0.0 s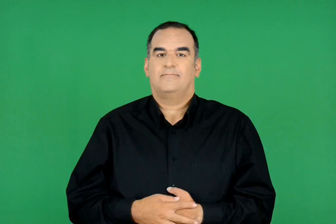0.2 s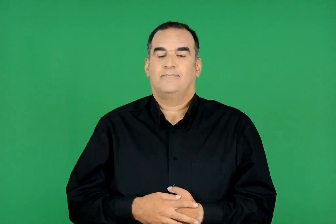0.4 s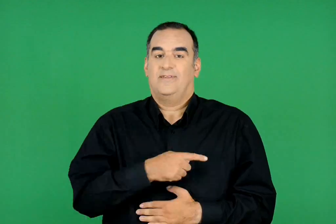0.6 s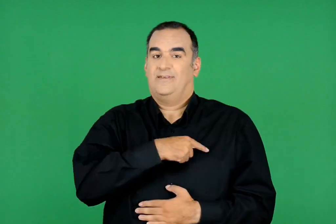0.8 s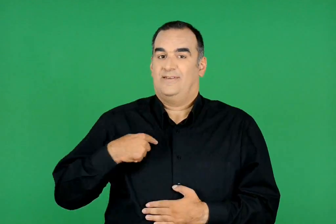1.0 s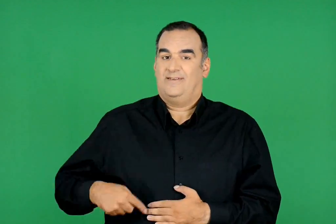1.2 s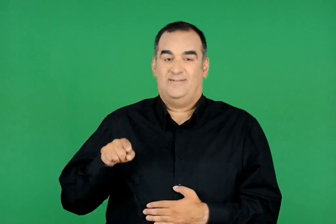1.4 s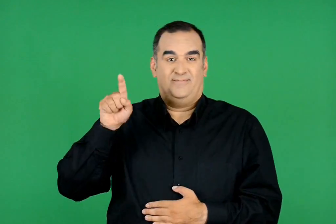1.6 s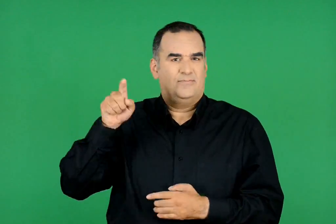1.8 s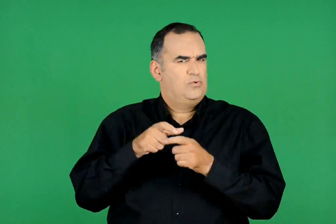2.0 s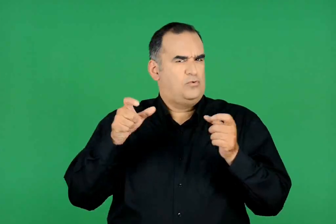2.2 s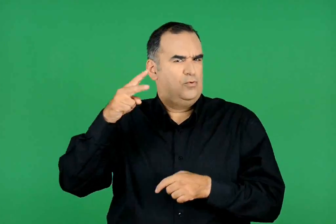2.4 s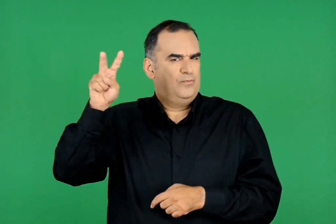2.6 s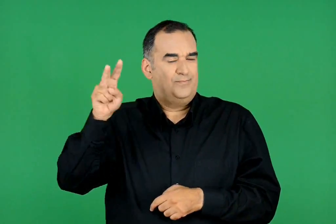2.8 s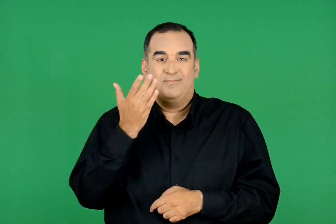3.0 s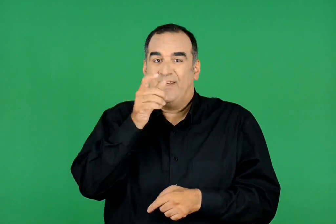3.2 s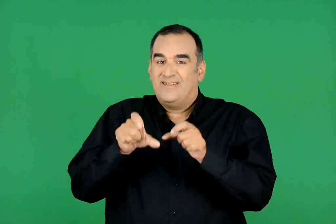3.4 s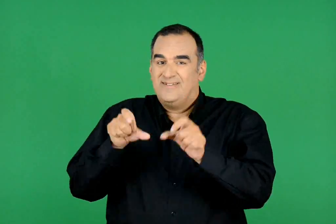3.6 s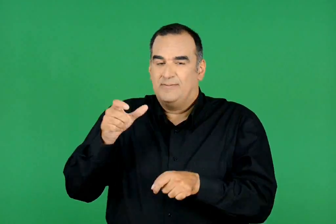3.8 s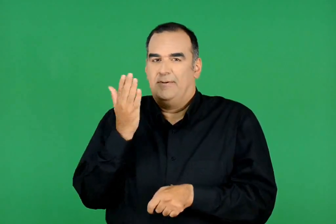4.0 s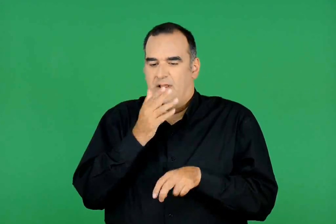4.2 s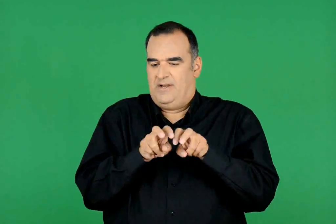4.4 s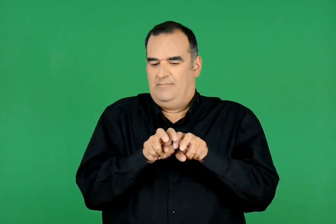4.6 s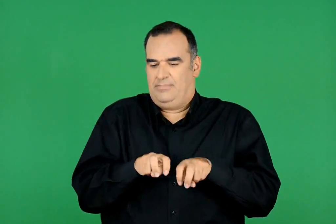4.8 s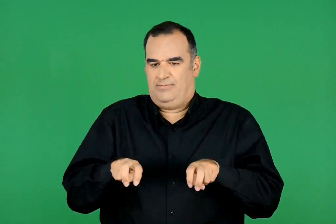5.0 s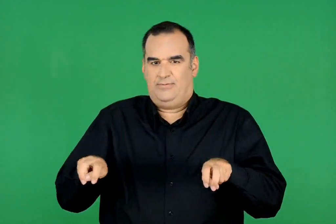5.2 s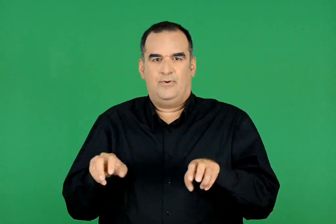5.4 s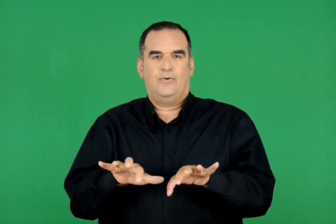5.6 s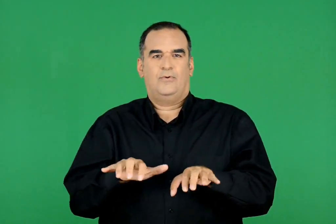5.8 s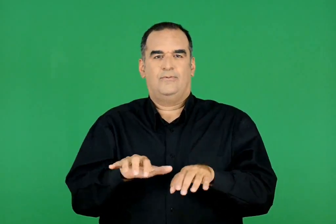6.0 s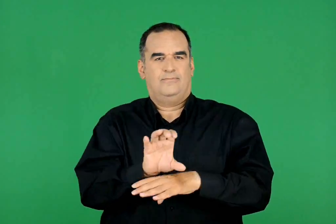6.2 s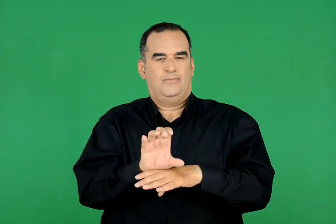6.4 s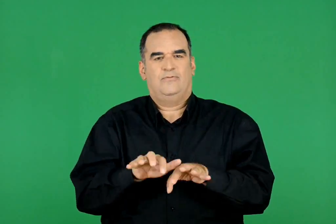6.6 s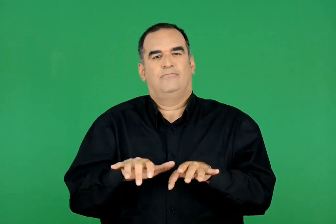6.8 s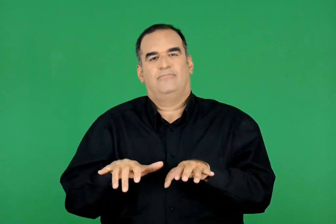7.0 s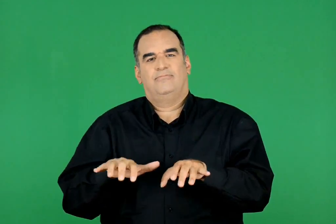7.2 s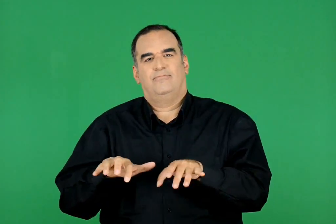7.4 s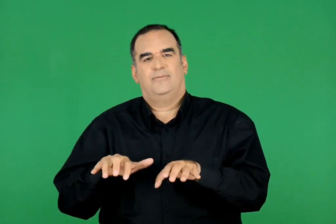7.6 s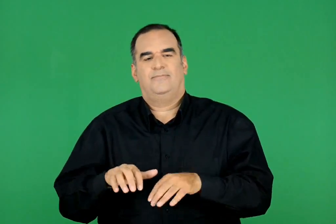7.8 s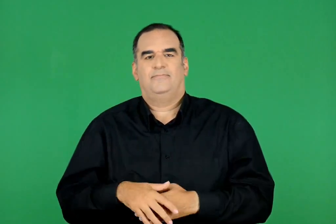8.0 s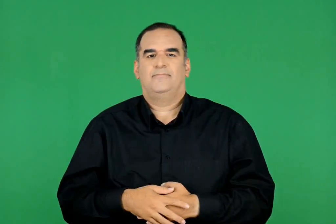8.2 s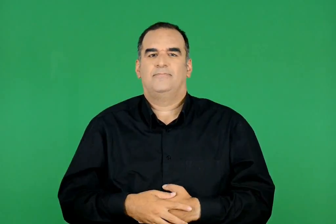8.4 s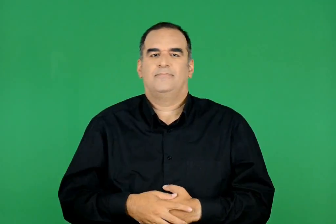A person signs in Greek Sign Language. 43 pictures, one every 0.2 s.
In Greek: σε αυτό το σχολείο της κίνας , οι μαθητές κάνουν μάθημα µε τους ηλεκτρονικούς υπολογιστές
